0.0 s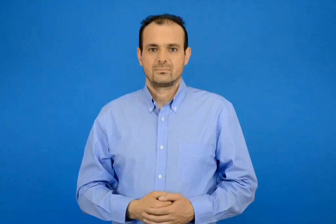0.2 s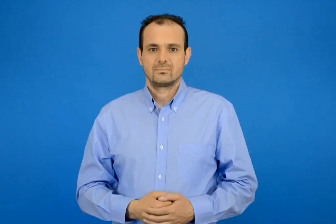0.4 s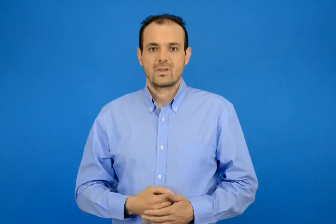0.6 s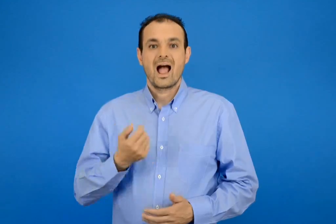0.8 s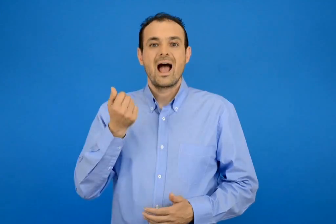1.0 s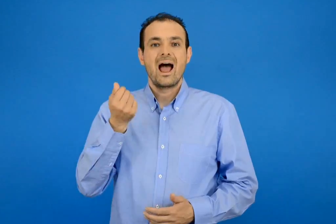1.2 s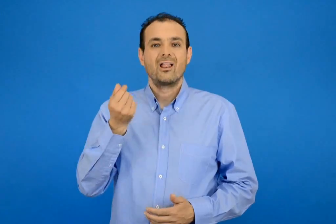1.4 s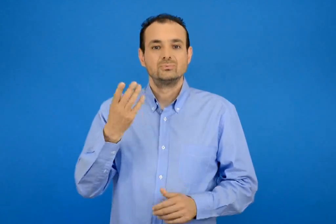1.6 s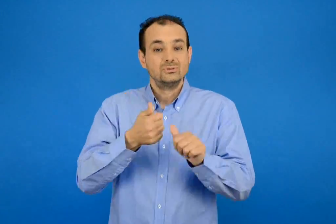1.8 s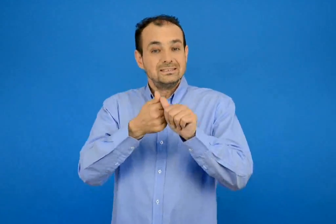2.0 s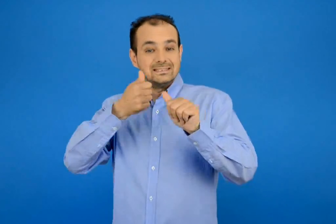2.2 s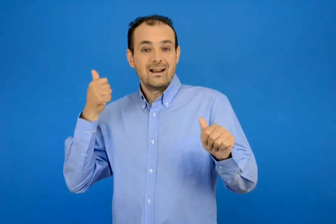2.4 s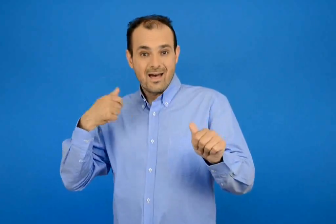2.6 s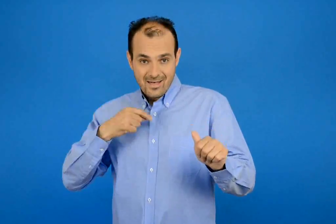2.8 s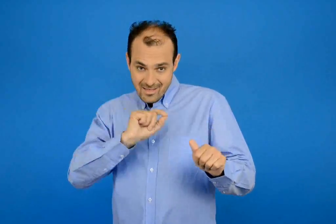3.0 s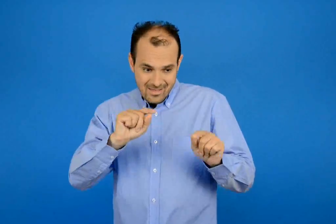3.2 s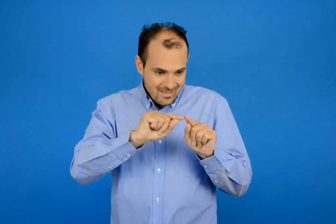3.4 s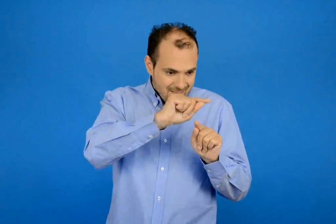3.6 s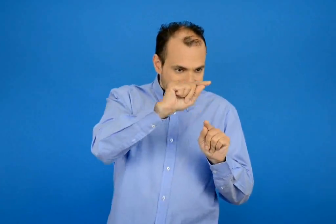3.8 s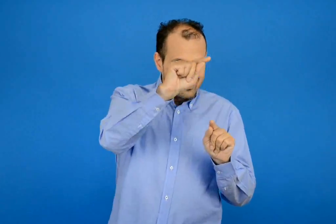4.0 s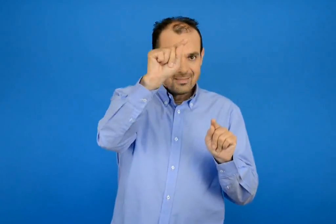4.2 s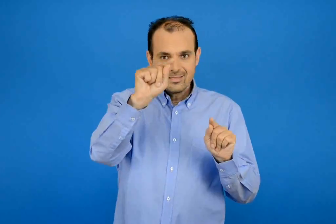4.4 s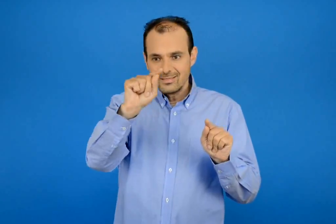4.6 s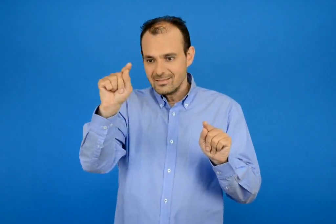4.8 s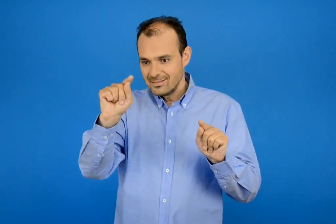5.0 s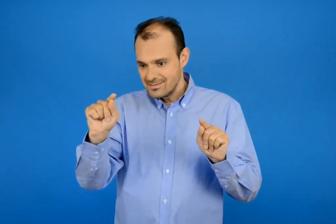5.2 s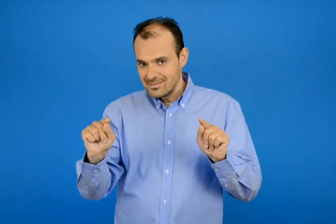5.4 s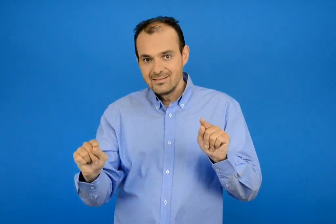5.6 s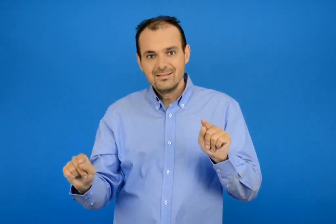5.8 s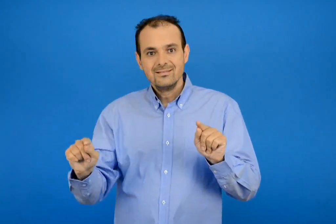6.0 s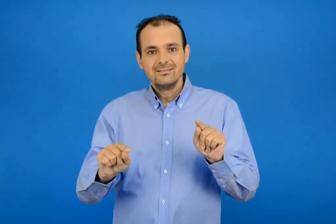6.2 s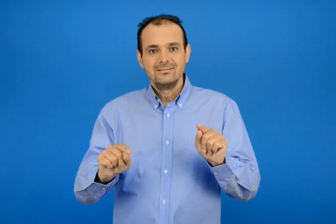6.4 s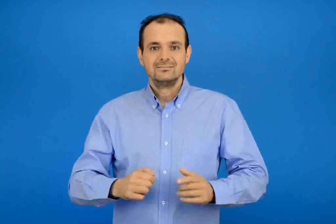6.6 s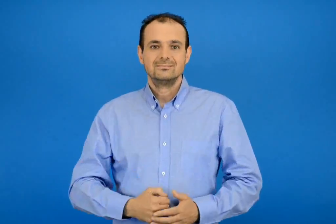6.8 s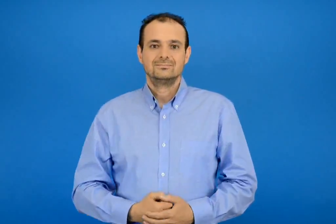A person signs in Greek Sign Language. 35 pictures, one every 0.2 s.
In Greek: ενώνω με τη σειρά τους αριθμούς
